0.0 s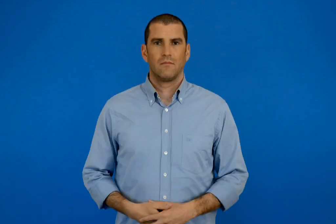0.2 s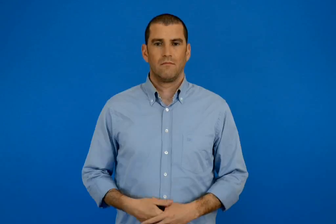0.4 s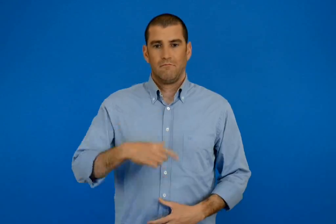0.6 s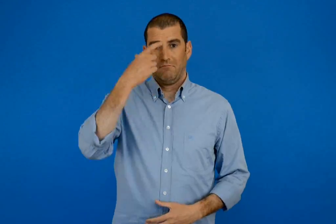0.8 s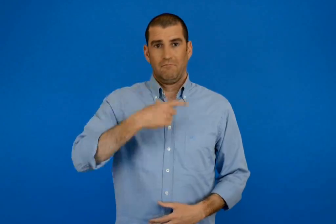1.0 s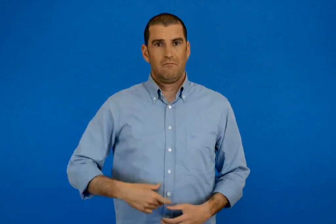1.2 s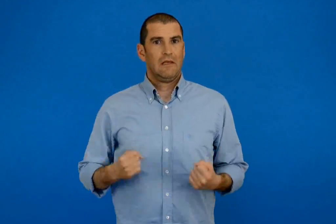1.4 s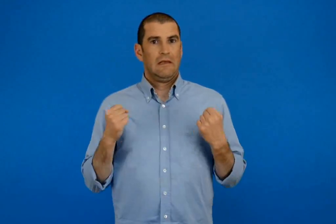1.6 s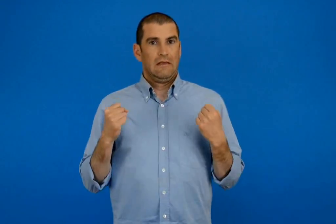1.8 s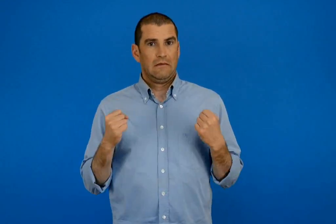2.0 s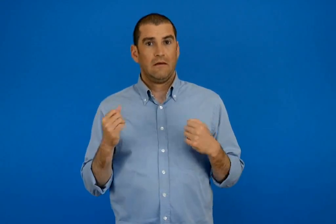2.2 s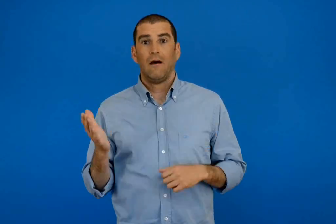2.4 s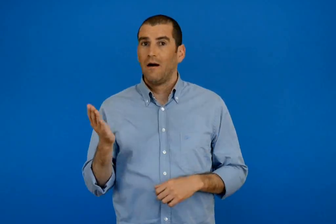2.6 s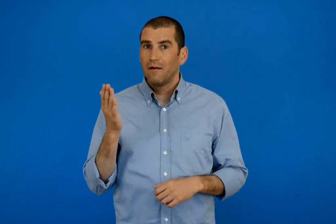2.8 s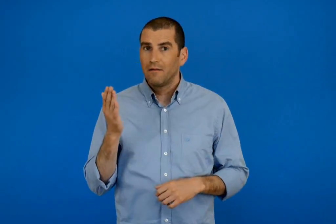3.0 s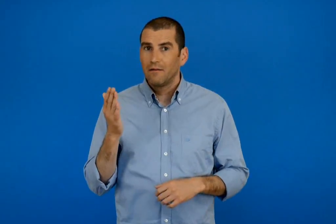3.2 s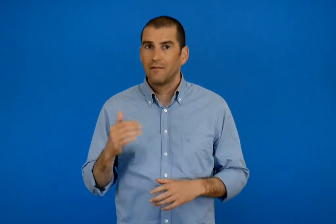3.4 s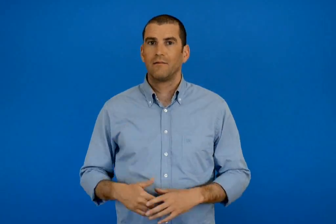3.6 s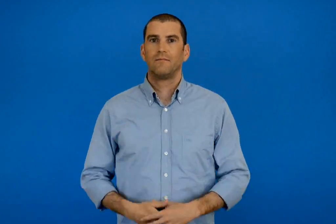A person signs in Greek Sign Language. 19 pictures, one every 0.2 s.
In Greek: είμαι υγιής όταν
